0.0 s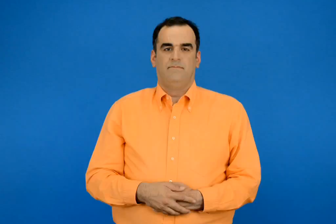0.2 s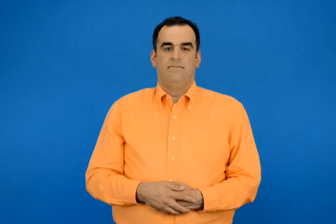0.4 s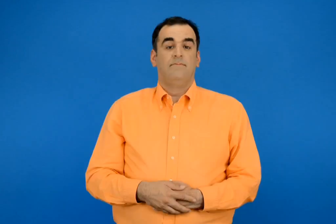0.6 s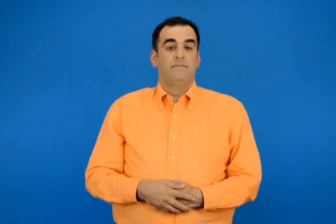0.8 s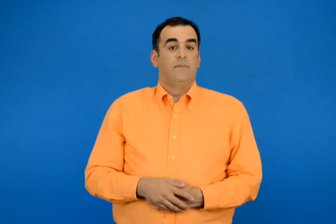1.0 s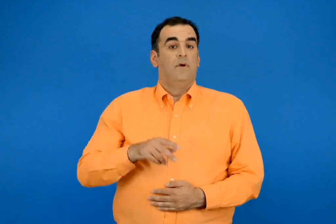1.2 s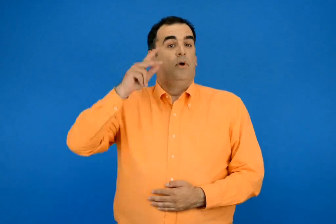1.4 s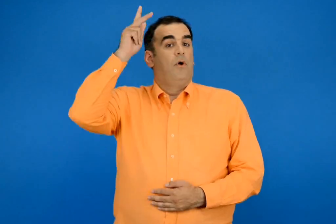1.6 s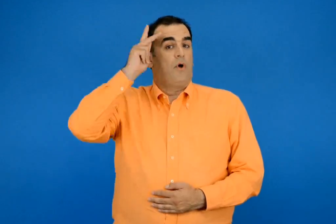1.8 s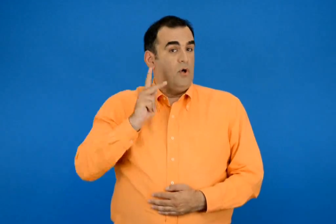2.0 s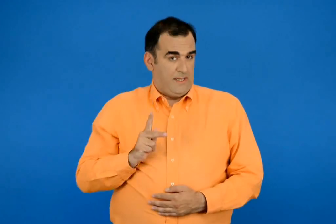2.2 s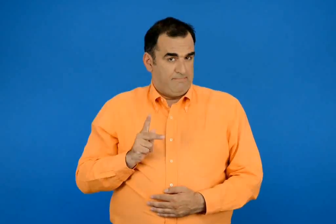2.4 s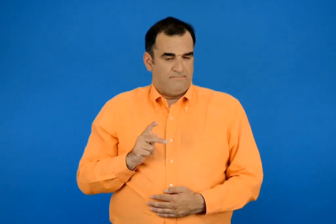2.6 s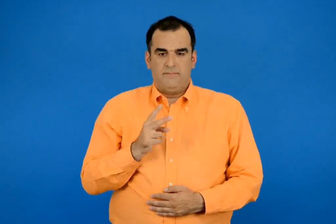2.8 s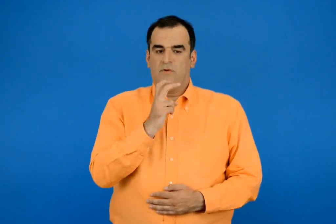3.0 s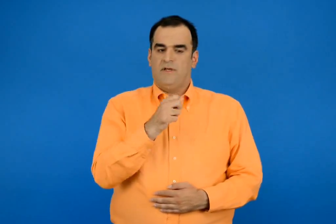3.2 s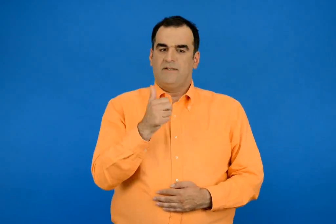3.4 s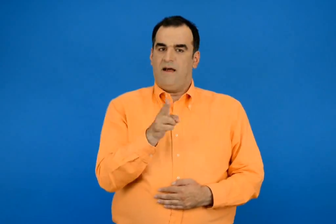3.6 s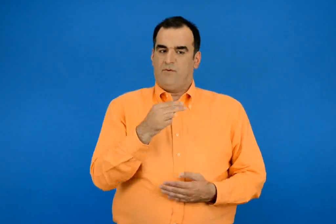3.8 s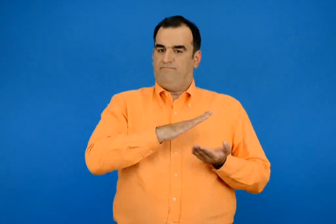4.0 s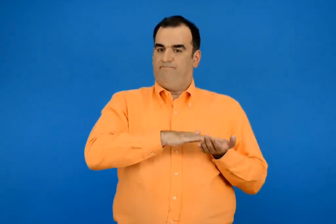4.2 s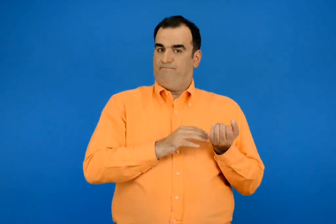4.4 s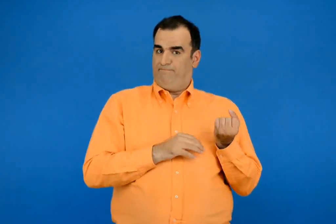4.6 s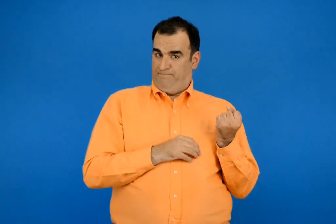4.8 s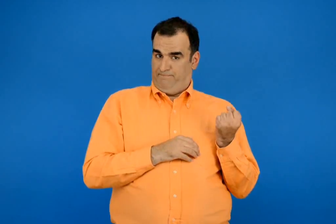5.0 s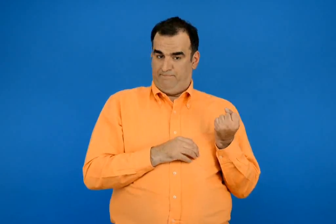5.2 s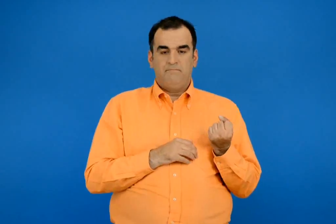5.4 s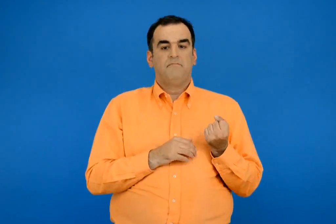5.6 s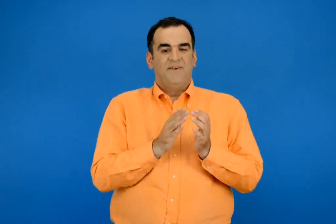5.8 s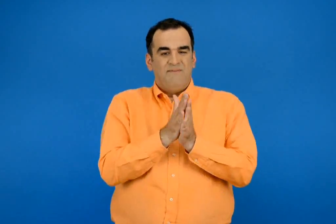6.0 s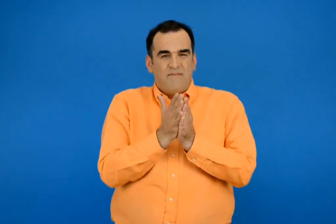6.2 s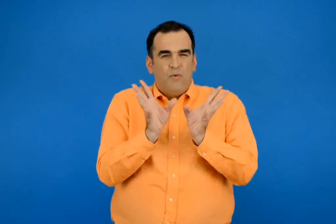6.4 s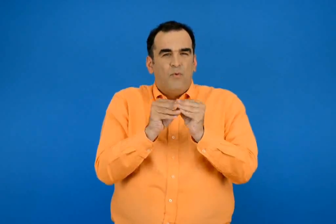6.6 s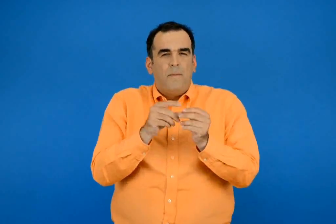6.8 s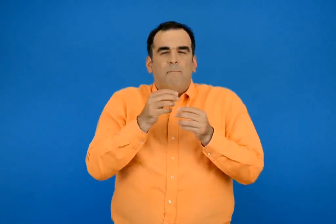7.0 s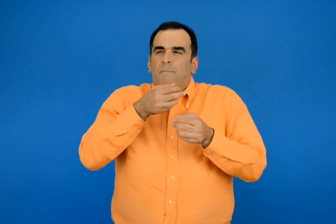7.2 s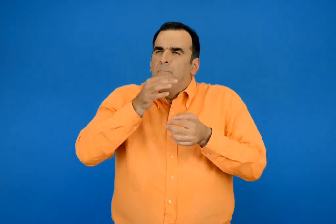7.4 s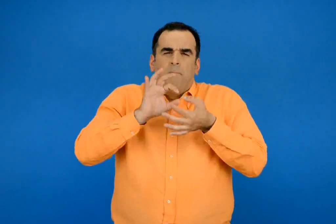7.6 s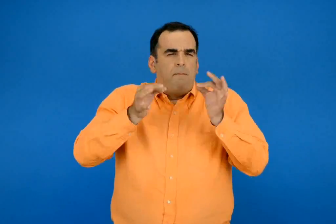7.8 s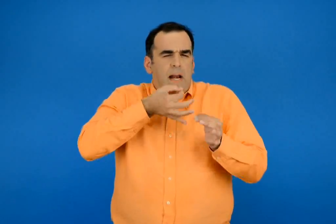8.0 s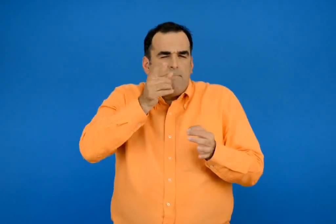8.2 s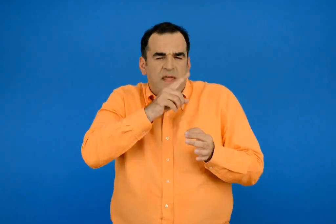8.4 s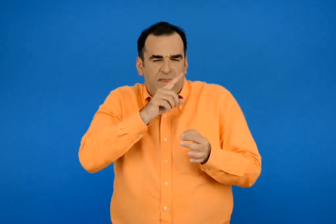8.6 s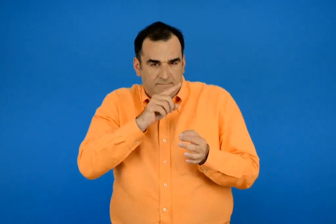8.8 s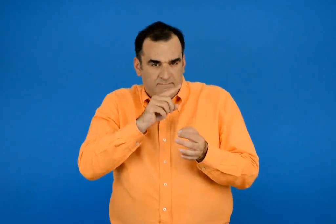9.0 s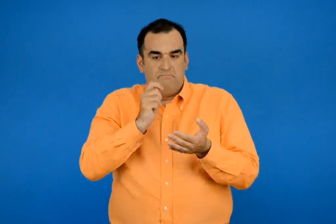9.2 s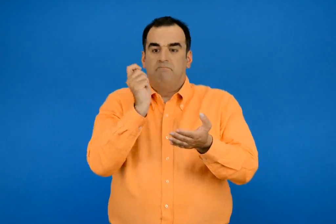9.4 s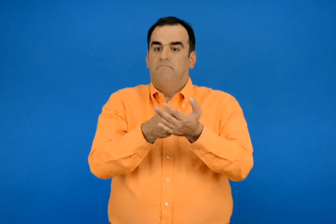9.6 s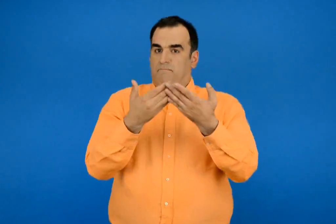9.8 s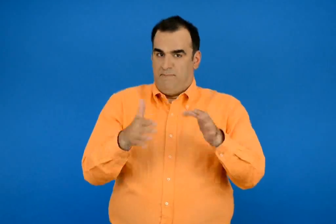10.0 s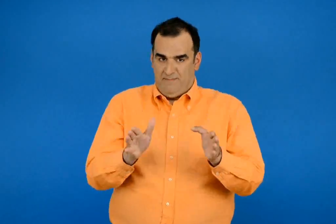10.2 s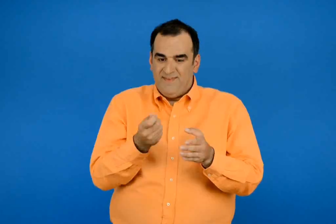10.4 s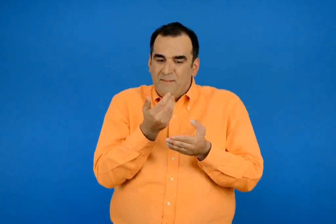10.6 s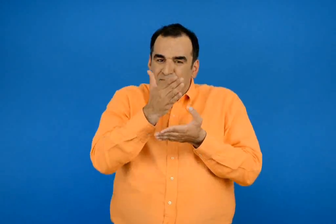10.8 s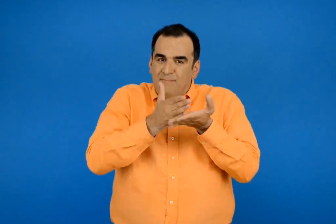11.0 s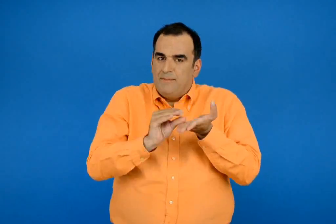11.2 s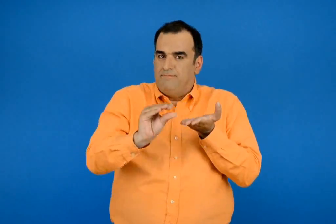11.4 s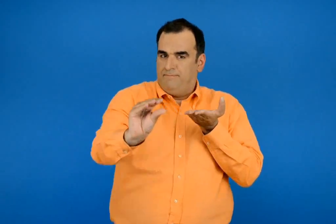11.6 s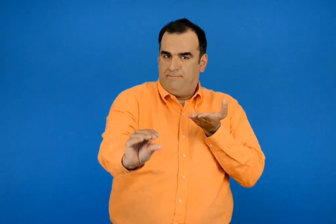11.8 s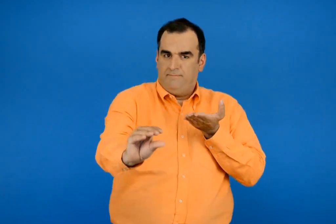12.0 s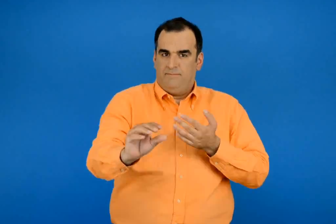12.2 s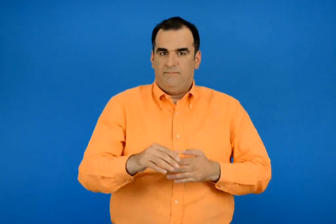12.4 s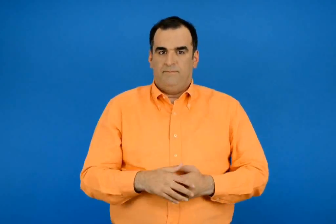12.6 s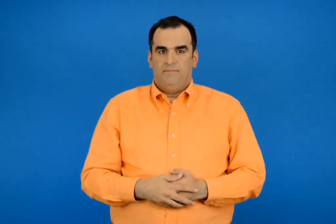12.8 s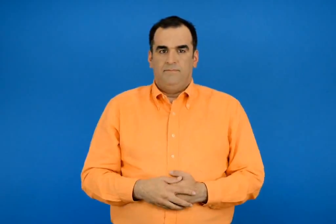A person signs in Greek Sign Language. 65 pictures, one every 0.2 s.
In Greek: η κλοντια είχε 26 € αγόρασε ένα βιβλίο με παραμυθία και έδωσε τα μισά της χρήματα
